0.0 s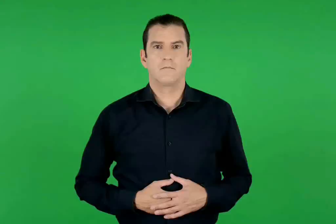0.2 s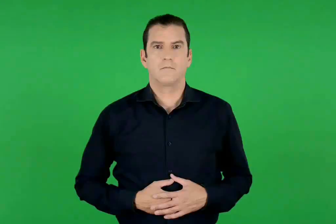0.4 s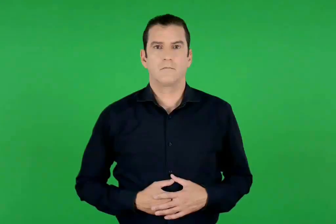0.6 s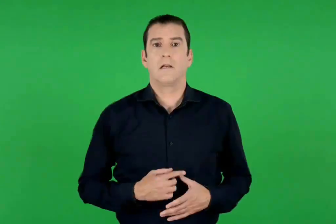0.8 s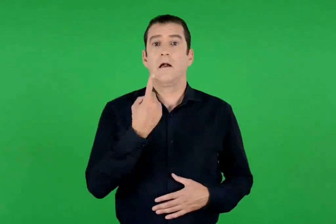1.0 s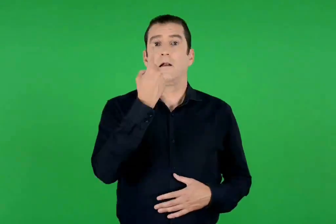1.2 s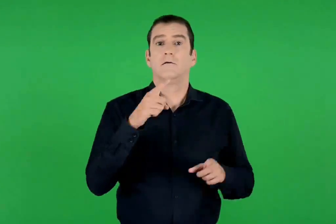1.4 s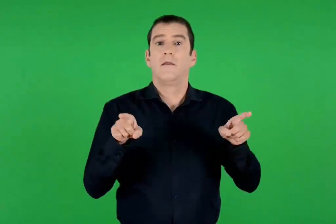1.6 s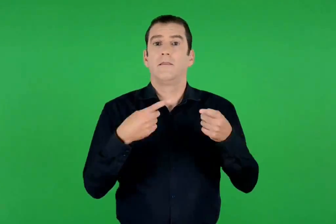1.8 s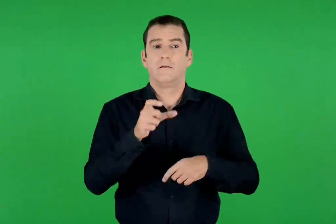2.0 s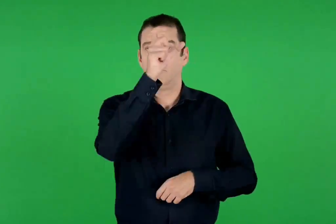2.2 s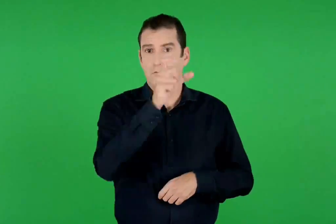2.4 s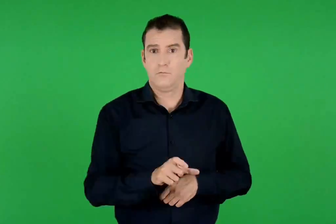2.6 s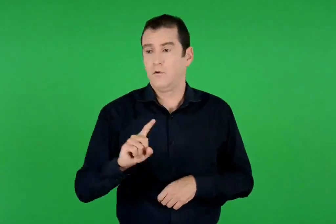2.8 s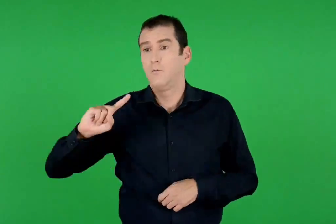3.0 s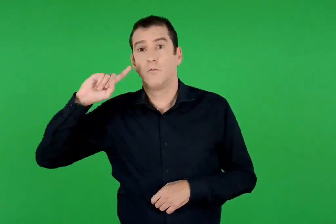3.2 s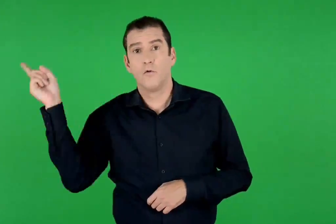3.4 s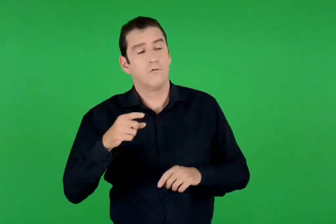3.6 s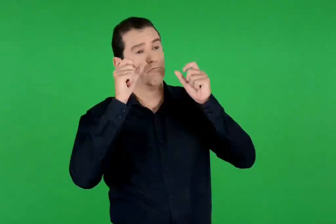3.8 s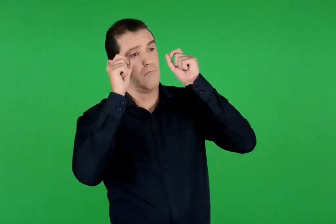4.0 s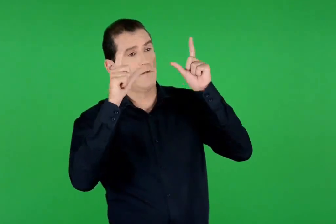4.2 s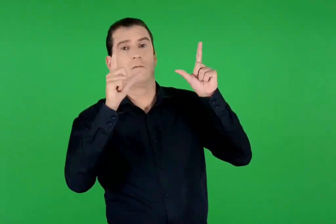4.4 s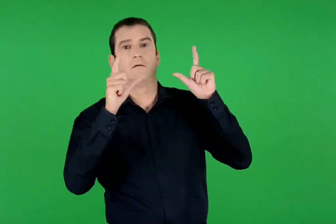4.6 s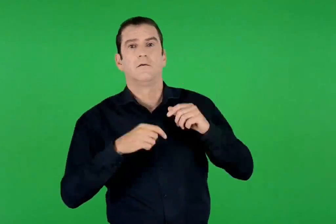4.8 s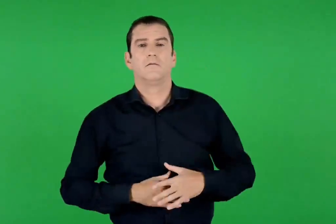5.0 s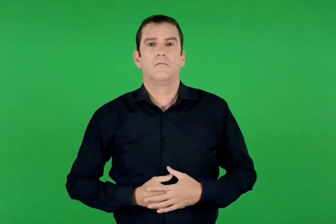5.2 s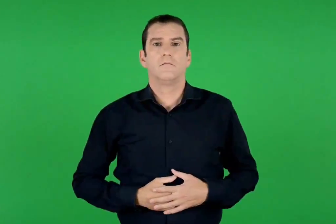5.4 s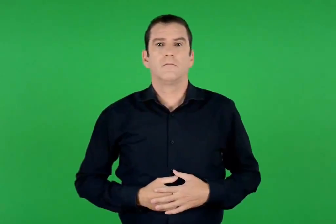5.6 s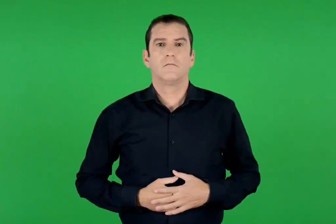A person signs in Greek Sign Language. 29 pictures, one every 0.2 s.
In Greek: ένας δάσκαλος που όλοι θαύμαζαν
